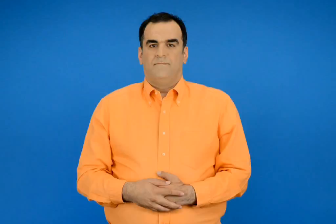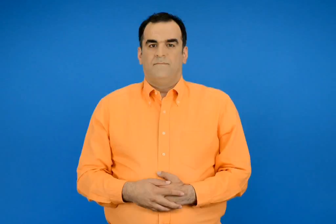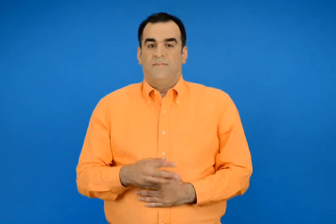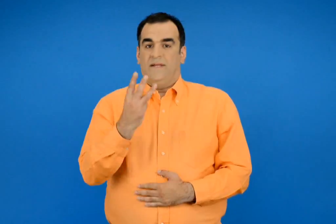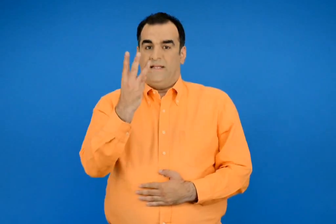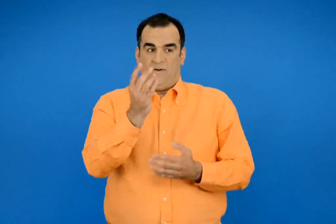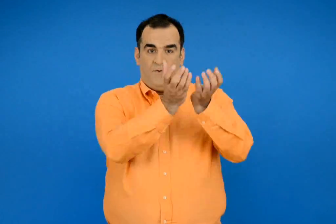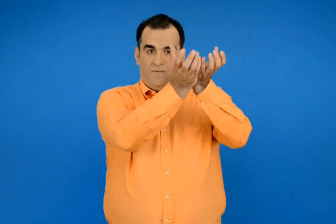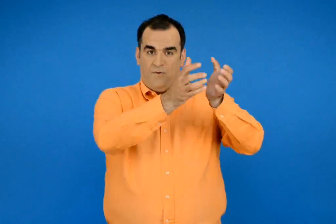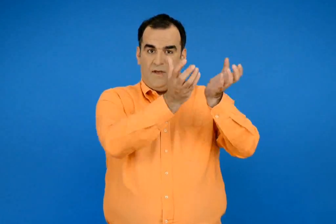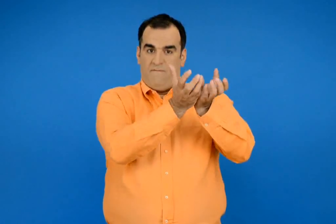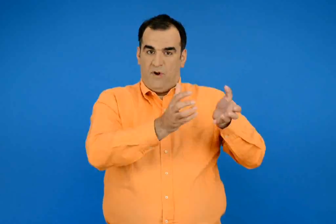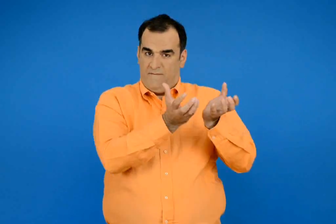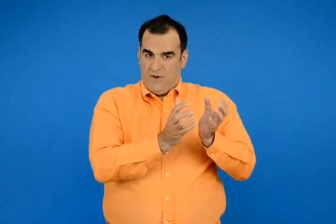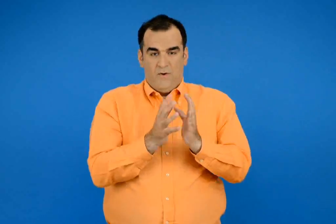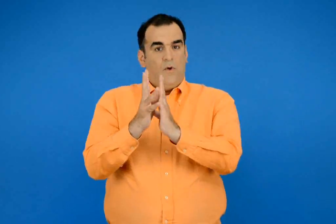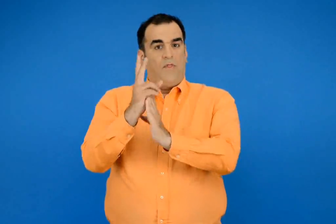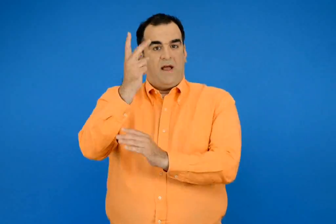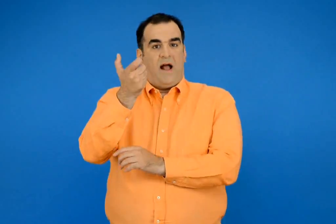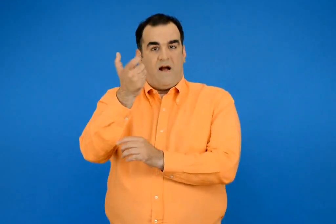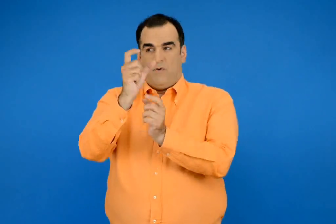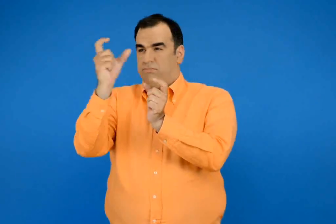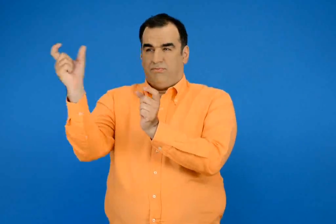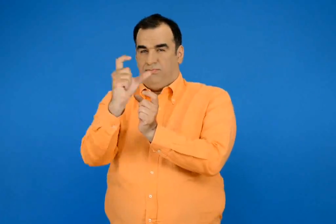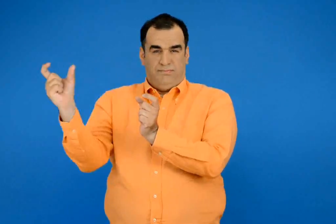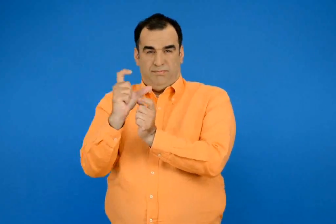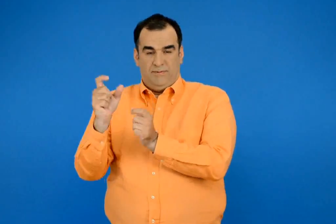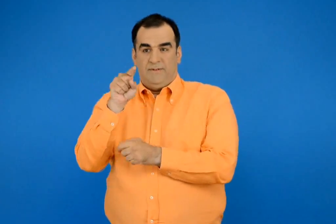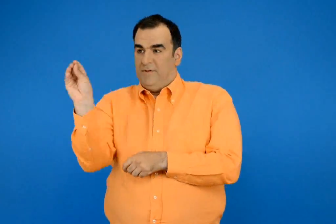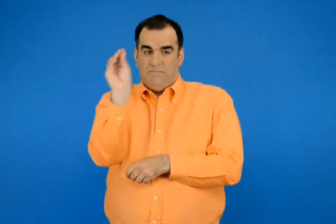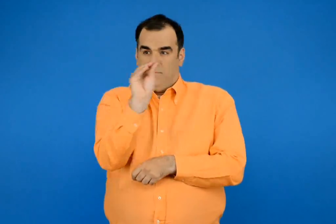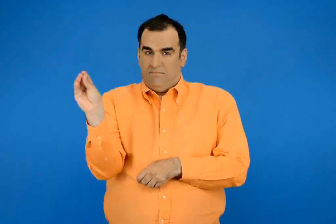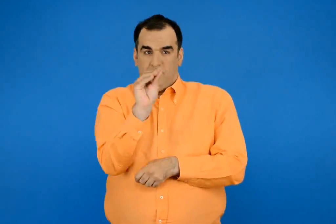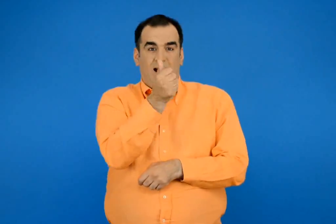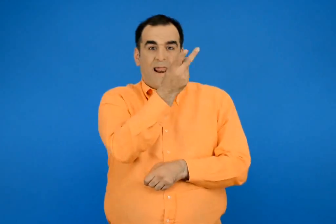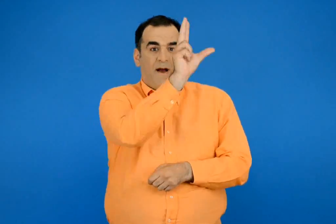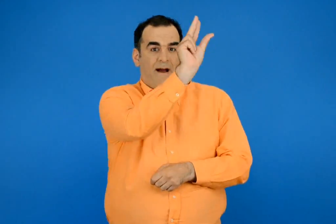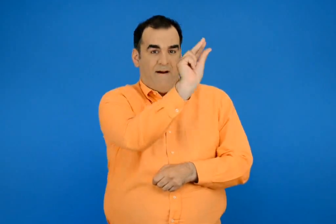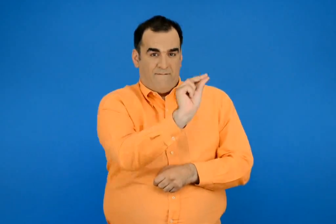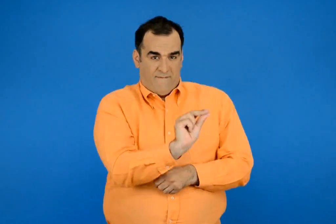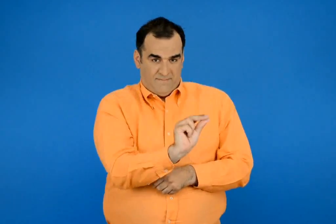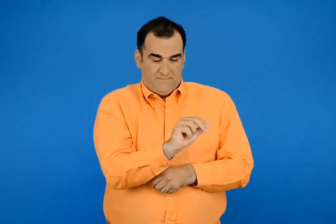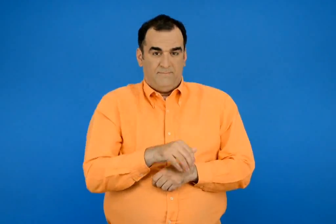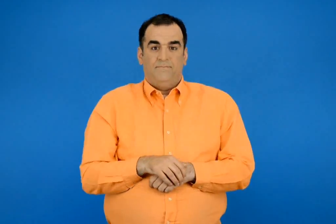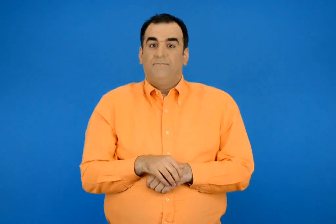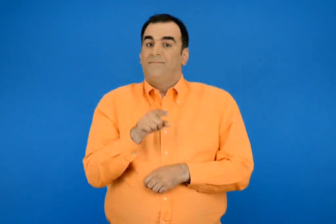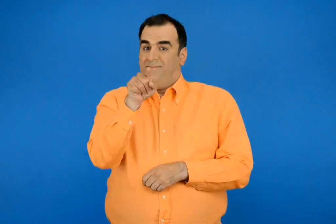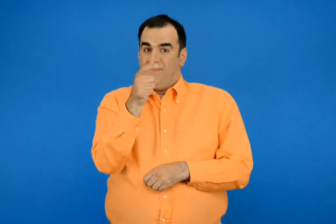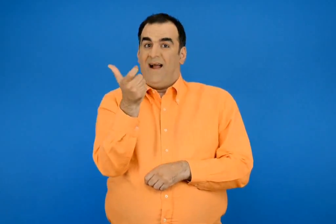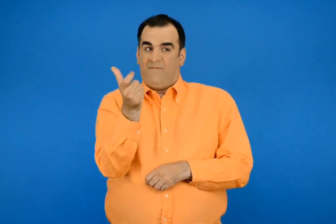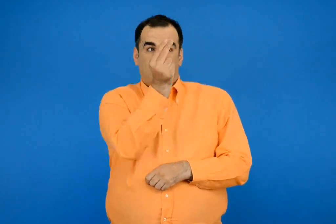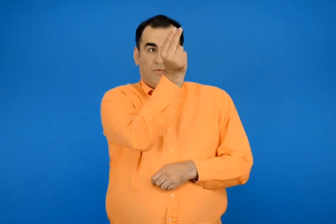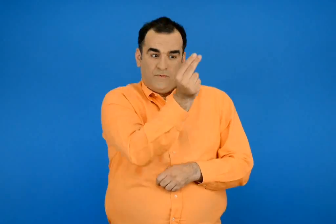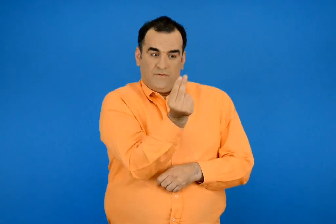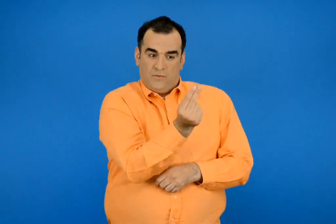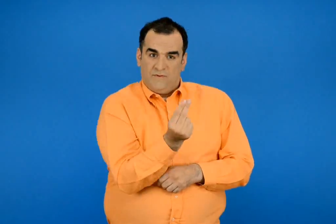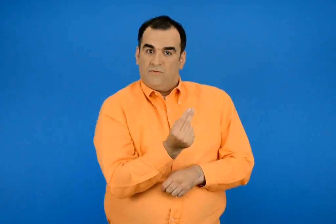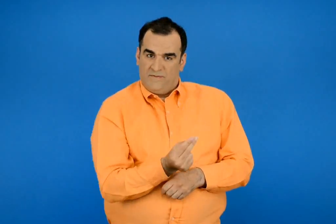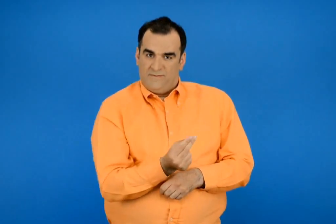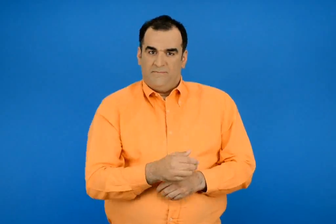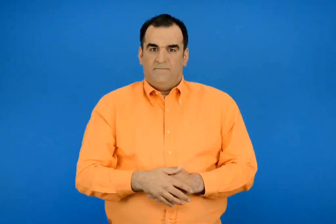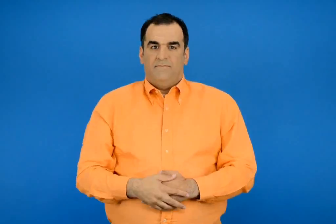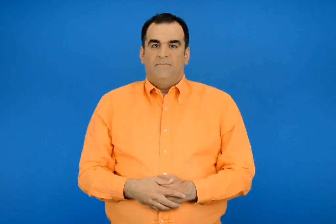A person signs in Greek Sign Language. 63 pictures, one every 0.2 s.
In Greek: μοιράζω εξίσου τα 12 αβγά στις 3 φωλιές ζωγραφίζω τα αβγά στις φωλιές
